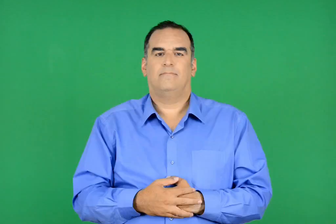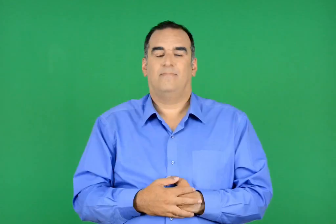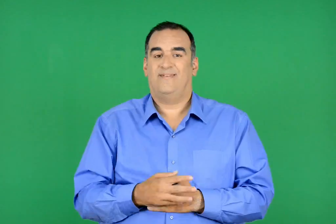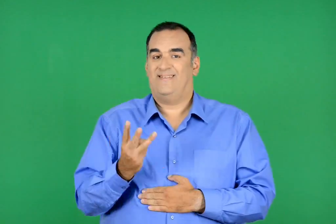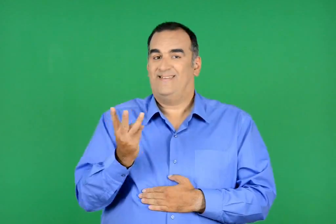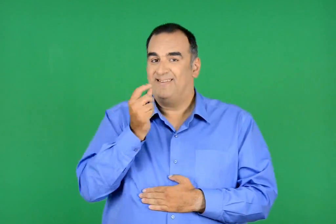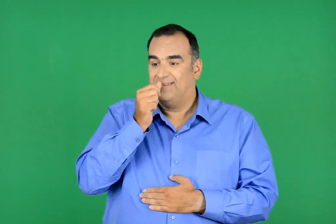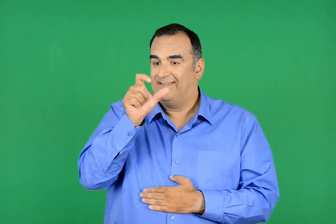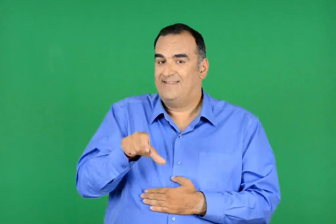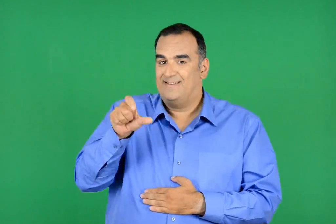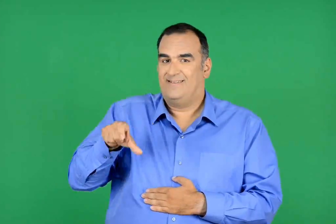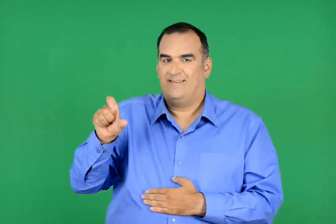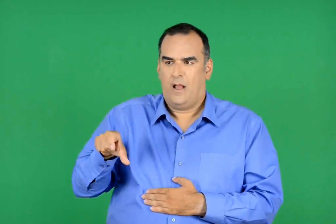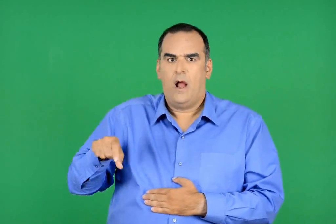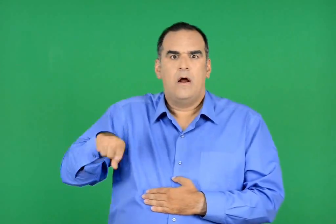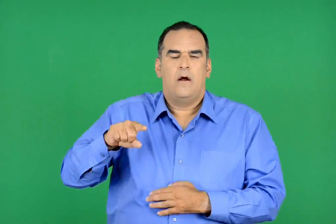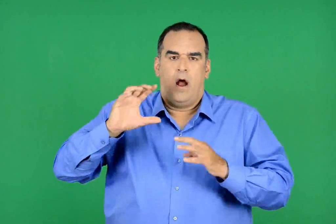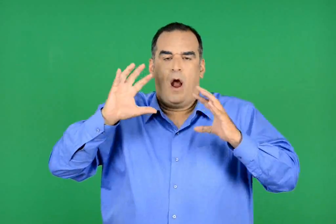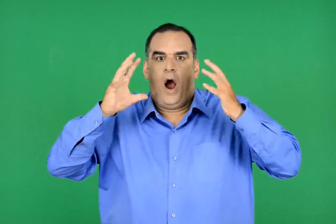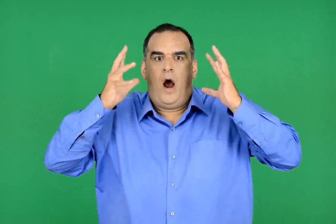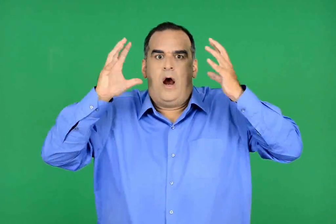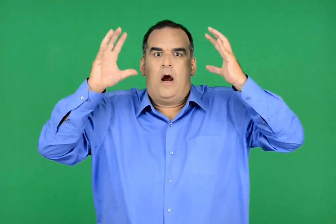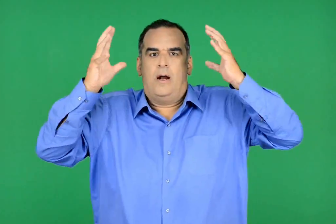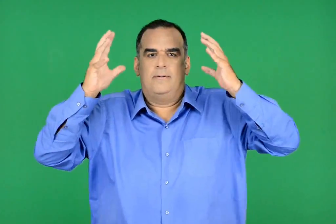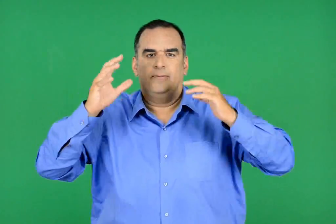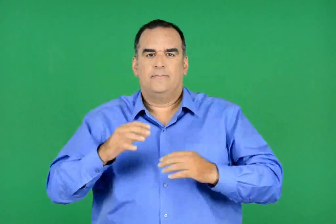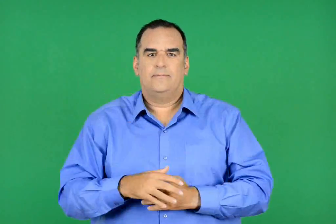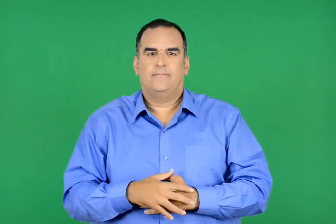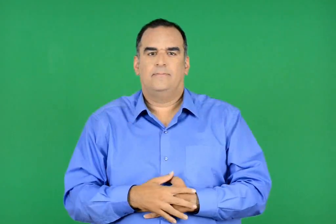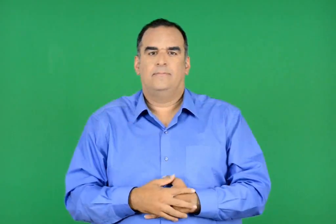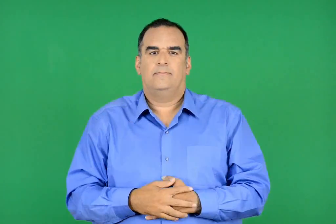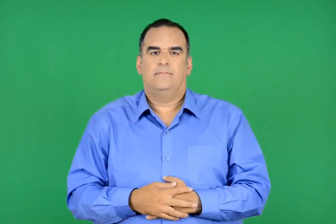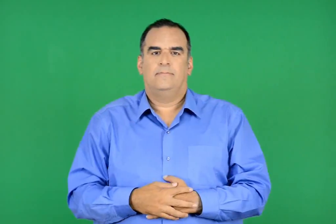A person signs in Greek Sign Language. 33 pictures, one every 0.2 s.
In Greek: κάτι σαν τρέλα είχε πιάσει τους τρεις άντρες
